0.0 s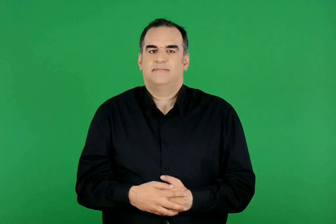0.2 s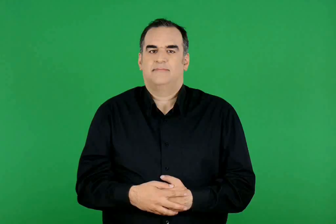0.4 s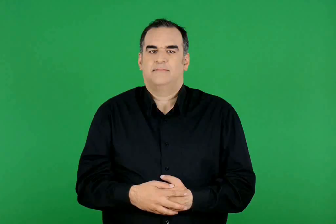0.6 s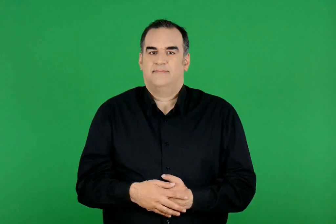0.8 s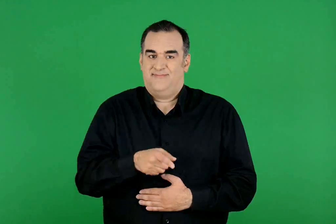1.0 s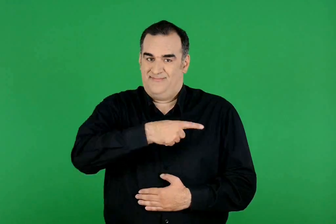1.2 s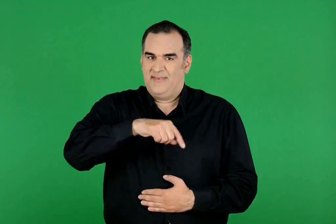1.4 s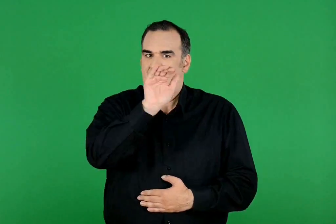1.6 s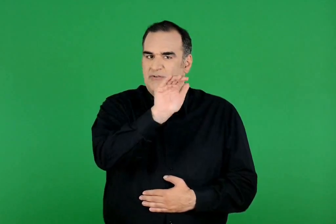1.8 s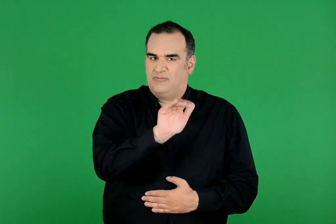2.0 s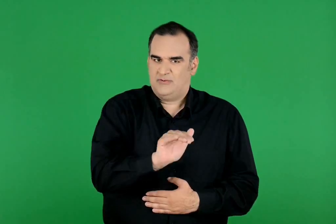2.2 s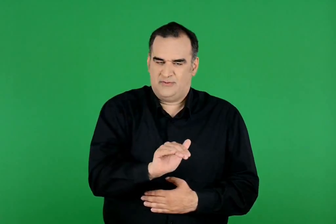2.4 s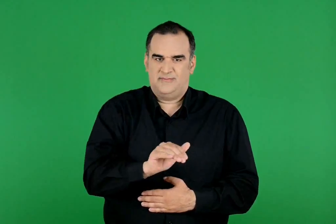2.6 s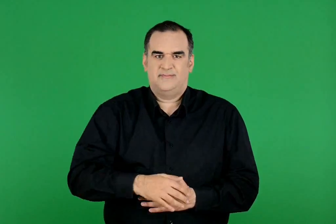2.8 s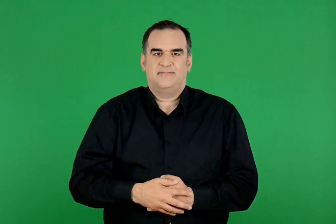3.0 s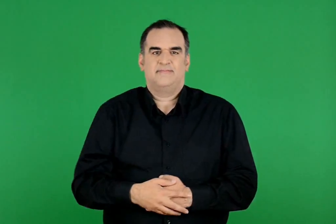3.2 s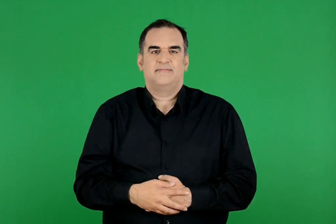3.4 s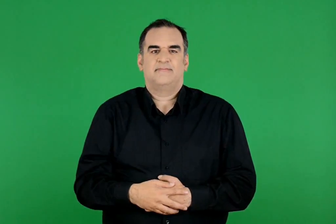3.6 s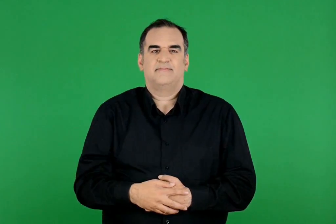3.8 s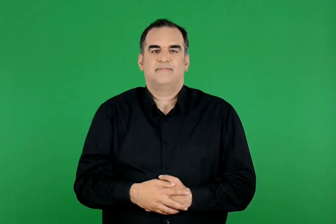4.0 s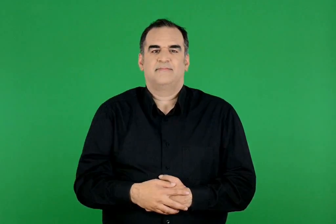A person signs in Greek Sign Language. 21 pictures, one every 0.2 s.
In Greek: οι ερωτήσεις μας
